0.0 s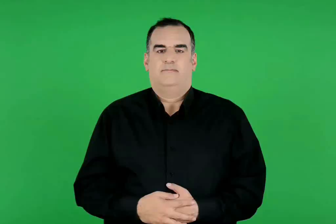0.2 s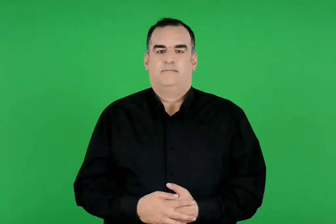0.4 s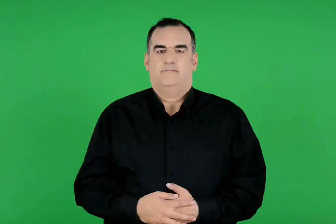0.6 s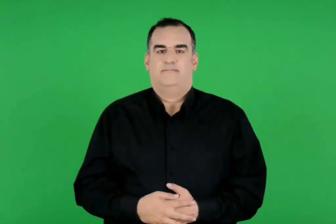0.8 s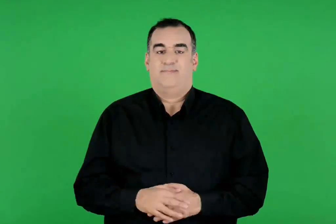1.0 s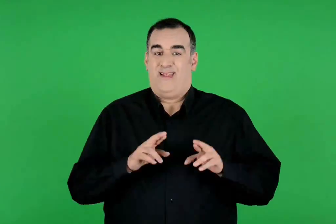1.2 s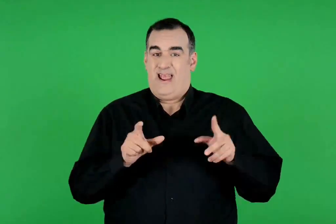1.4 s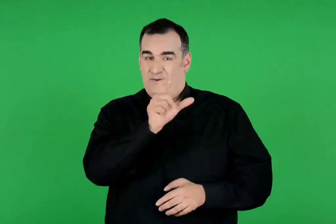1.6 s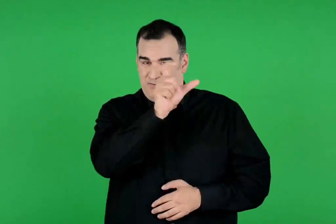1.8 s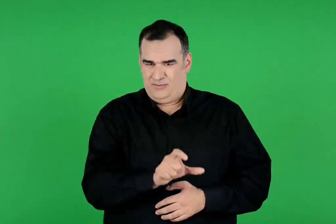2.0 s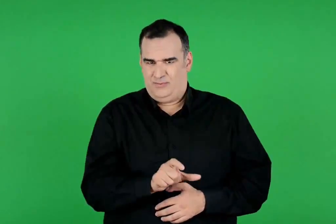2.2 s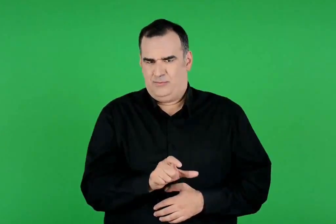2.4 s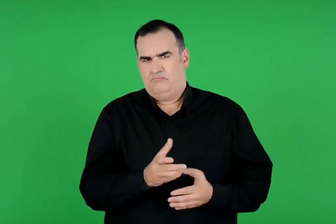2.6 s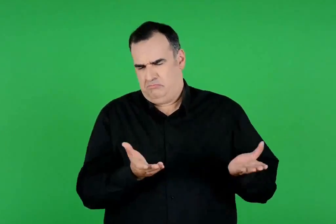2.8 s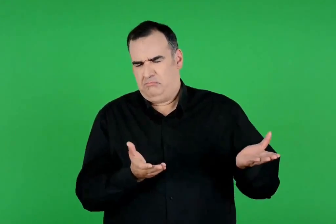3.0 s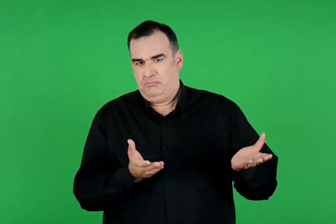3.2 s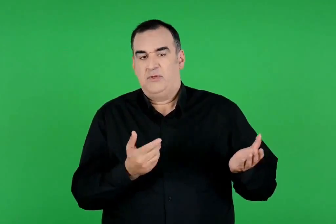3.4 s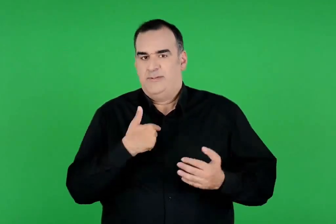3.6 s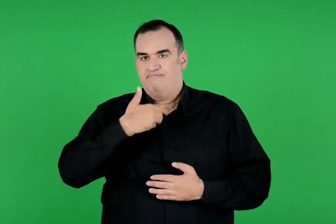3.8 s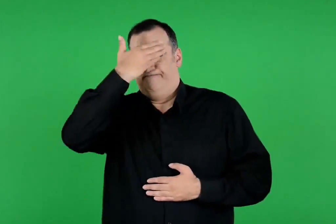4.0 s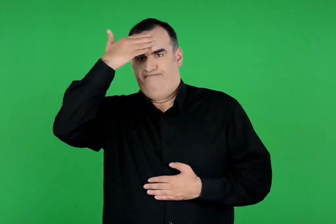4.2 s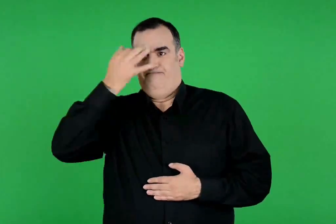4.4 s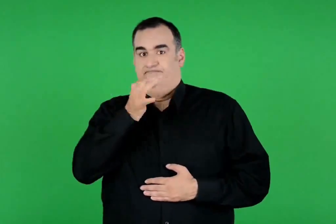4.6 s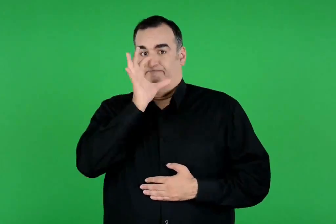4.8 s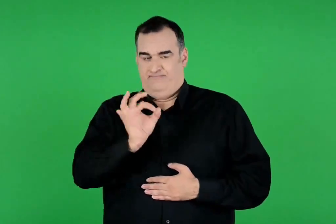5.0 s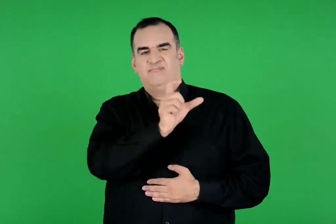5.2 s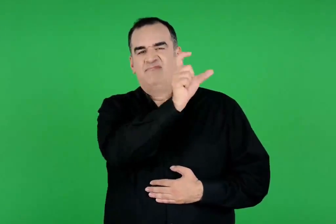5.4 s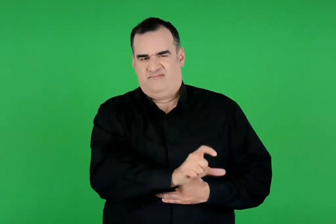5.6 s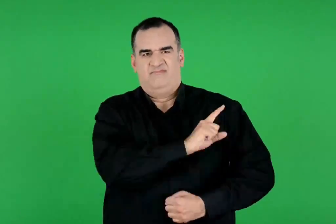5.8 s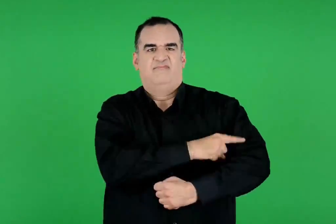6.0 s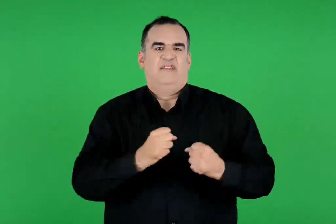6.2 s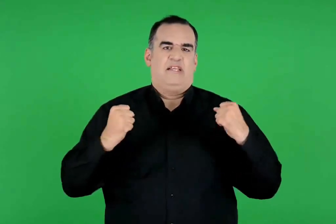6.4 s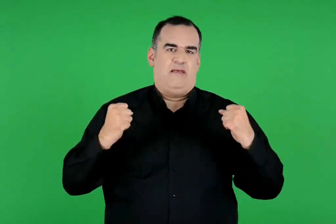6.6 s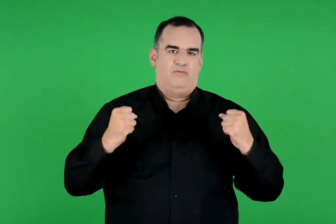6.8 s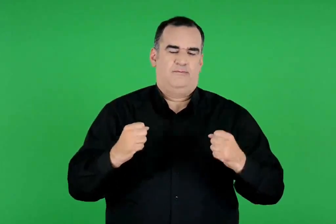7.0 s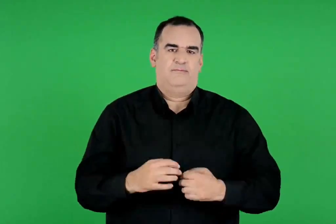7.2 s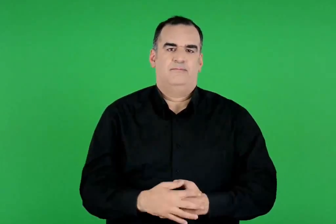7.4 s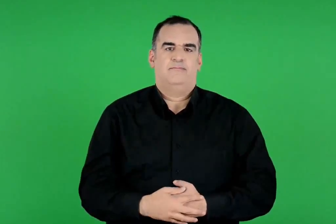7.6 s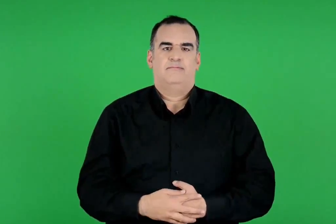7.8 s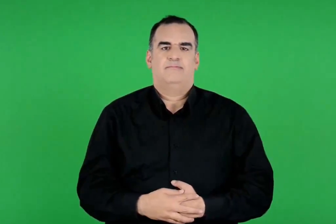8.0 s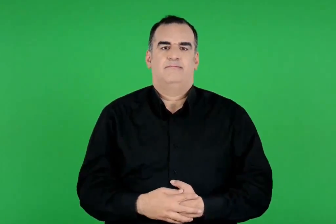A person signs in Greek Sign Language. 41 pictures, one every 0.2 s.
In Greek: γιατί κι εχθρός μου αν είναι , τιμητικά θα πω για έναν γενναίο
